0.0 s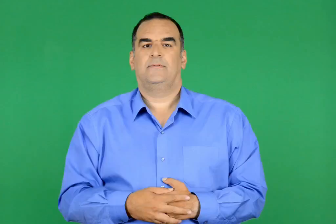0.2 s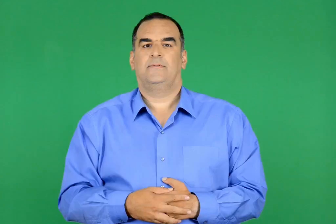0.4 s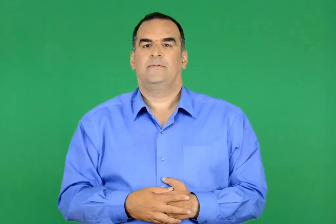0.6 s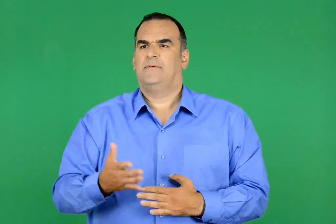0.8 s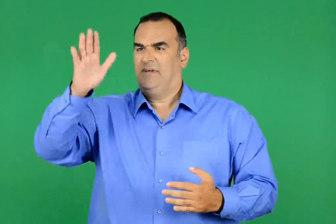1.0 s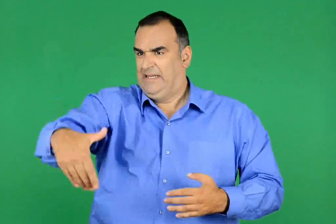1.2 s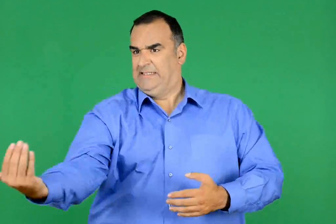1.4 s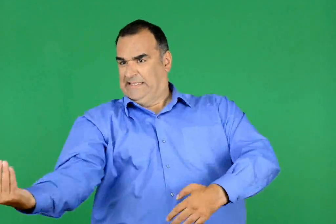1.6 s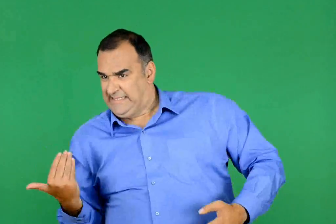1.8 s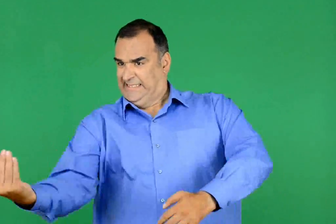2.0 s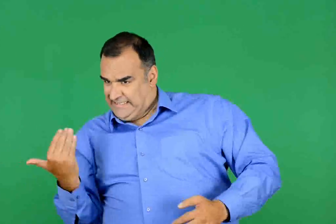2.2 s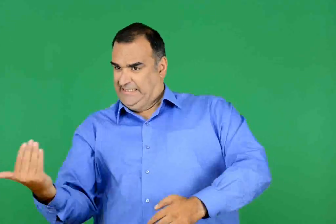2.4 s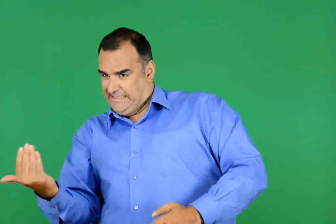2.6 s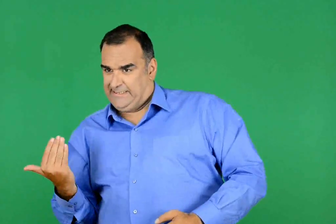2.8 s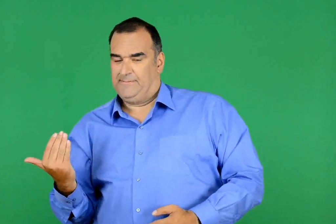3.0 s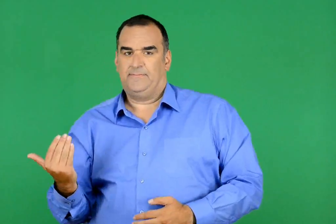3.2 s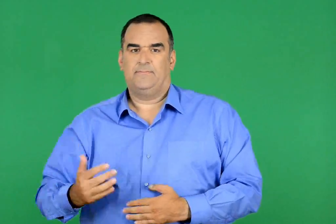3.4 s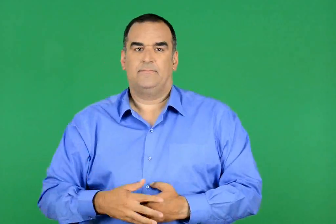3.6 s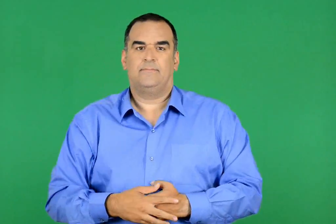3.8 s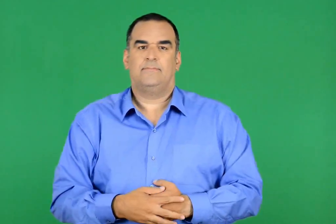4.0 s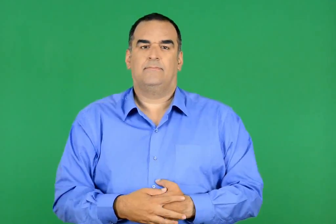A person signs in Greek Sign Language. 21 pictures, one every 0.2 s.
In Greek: κατέβαινε , ρέε
